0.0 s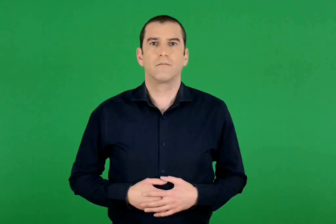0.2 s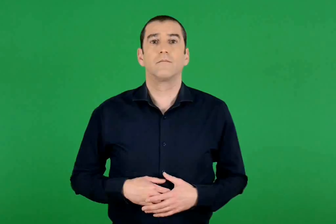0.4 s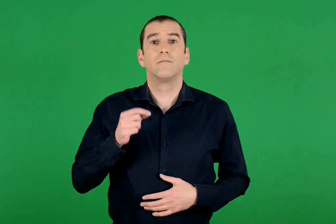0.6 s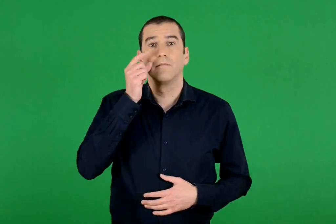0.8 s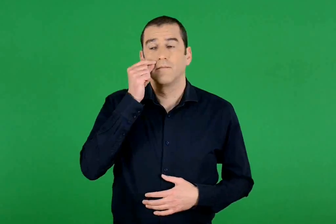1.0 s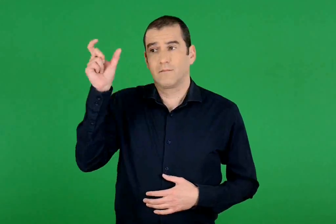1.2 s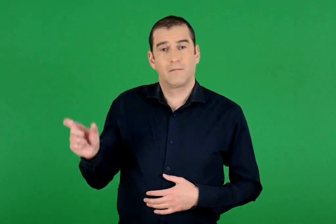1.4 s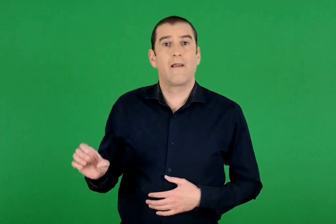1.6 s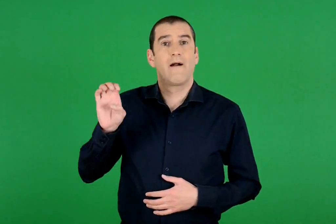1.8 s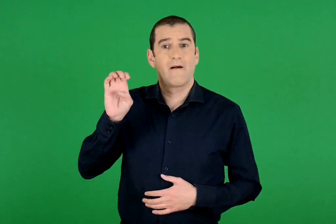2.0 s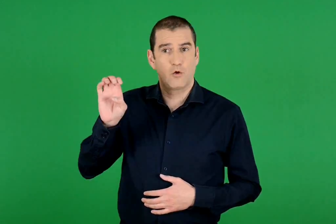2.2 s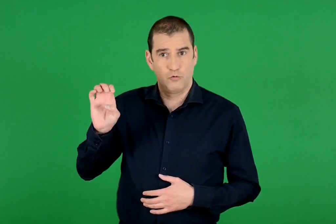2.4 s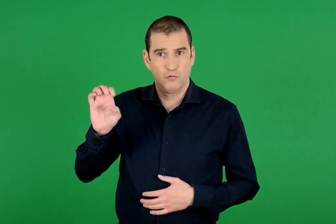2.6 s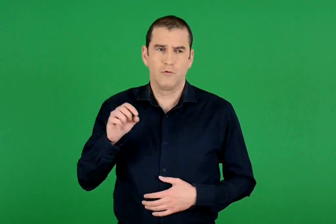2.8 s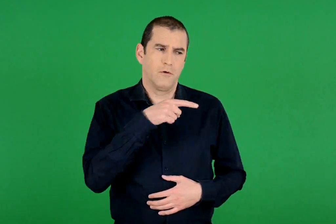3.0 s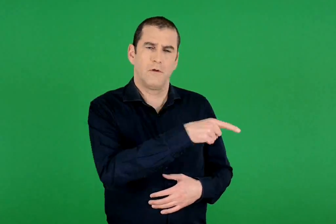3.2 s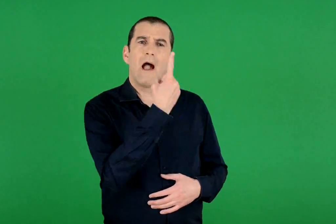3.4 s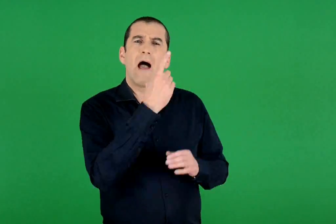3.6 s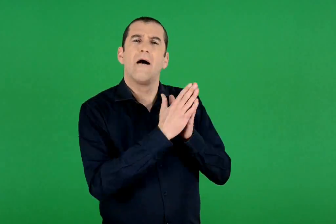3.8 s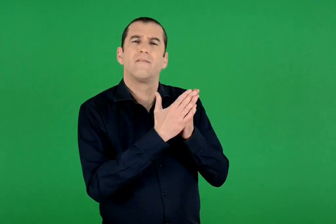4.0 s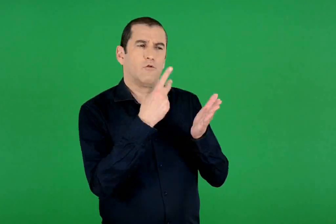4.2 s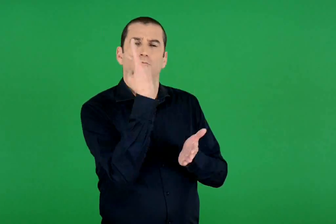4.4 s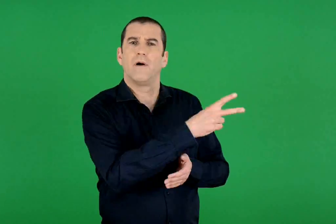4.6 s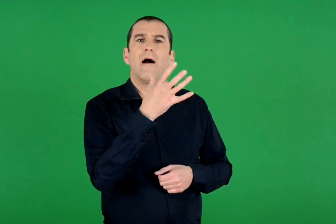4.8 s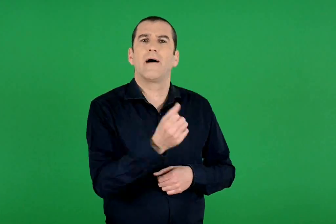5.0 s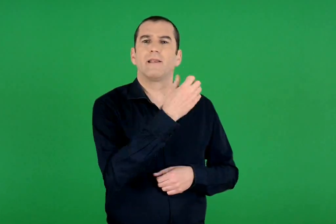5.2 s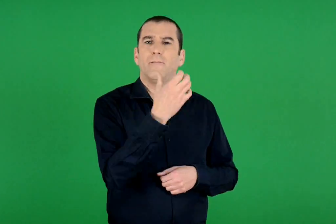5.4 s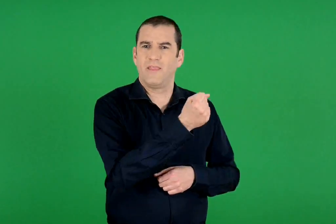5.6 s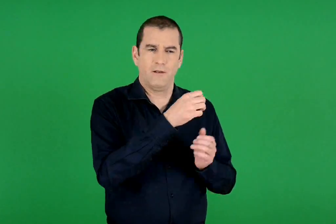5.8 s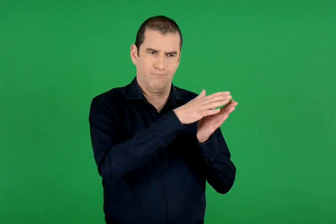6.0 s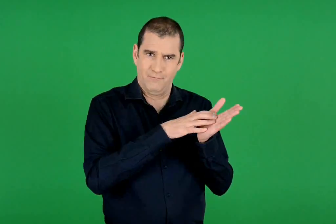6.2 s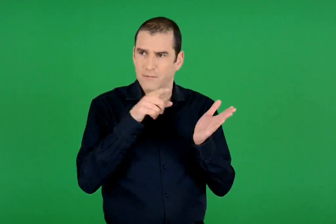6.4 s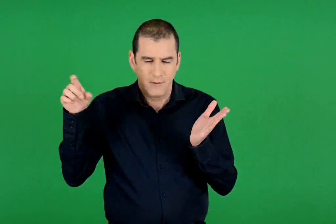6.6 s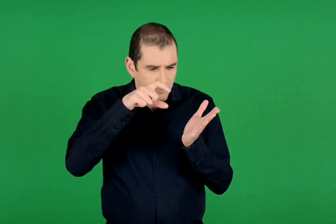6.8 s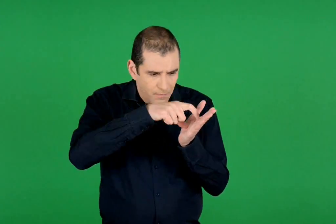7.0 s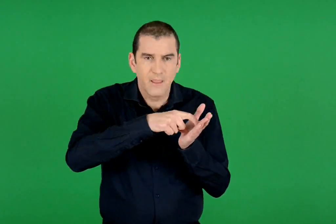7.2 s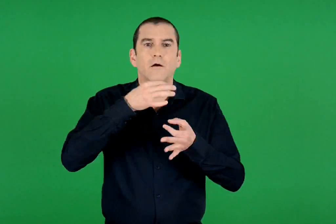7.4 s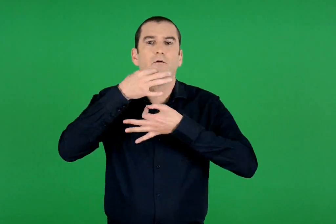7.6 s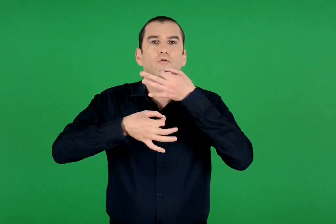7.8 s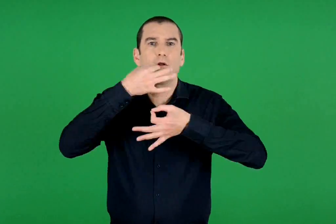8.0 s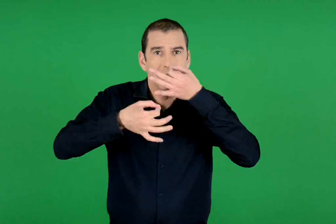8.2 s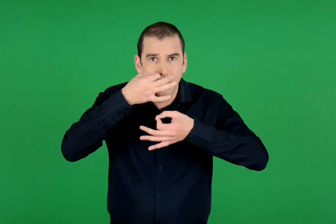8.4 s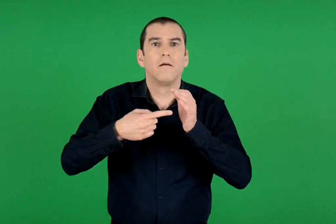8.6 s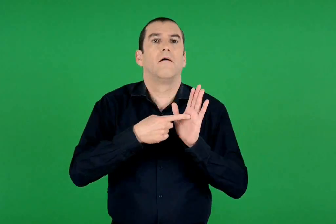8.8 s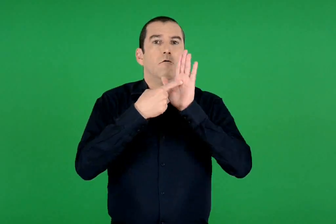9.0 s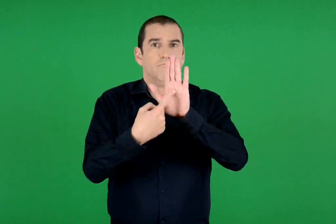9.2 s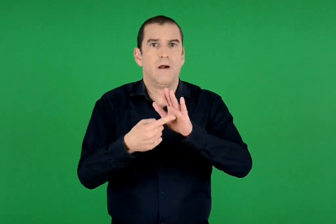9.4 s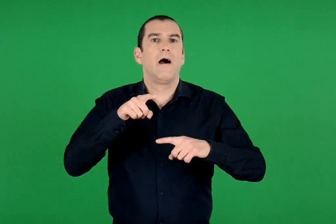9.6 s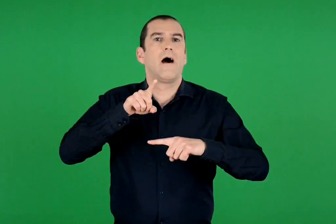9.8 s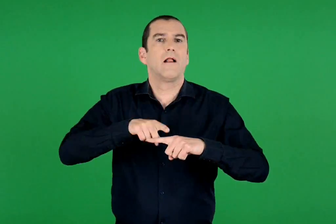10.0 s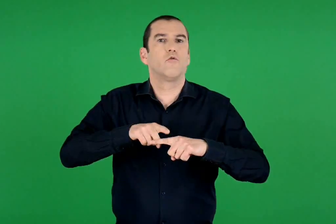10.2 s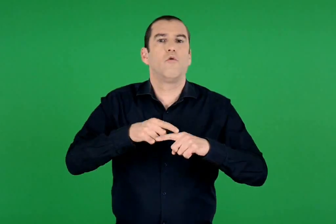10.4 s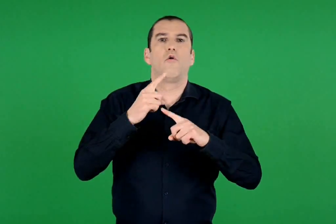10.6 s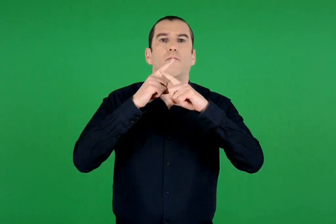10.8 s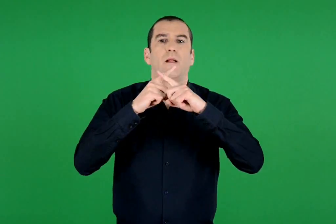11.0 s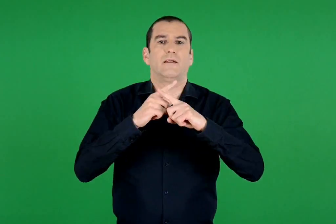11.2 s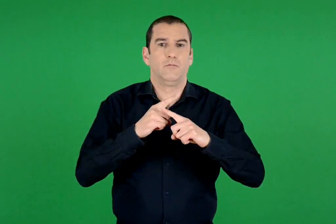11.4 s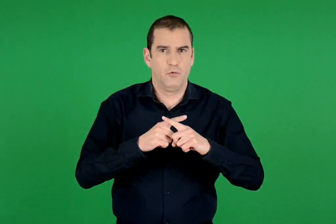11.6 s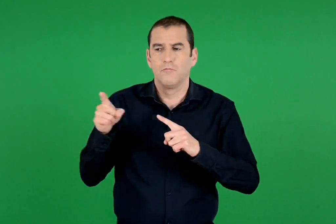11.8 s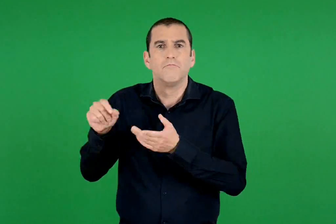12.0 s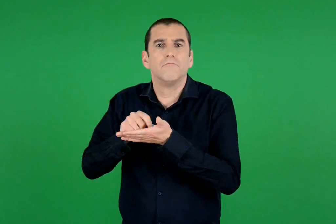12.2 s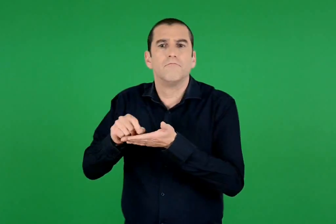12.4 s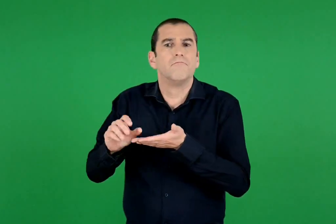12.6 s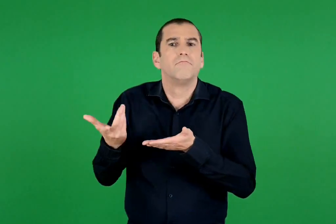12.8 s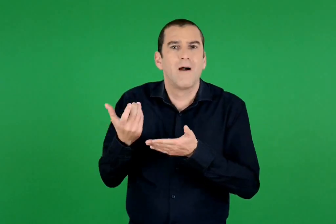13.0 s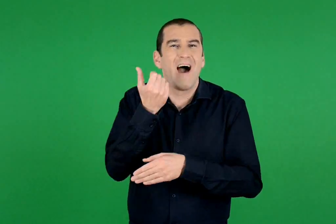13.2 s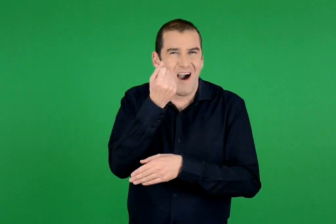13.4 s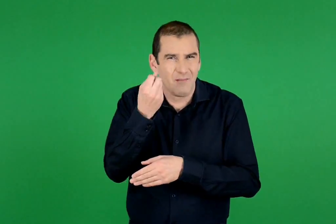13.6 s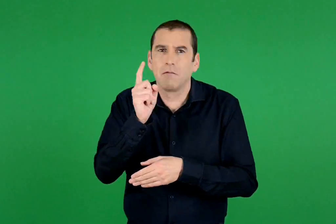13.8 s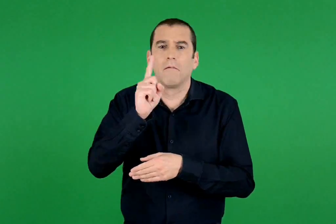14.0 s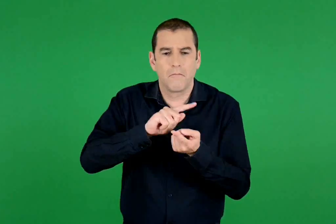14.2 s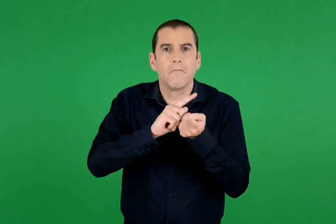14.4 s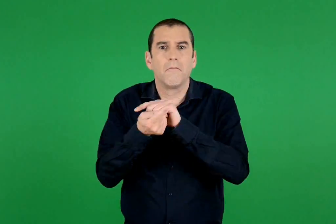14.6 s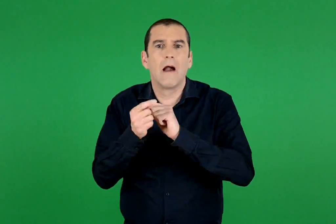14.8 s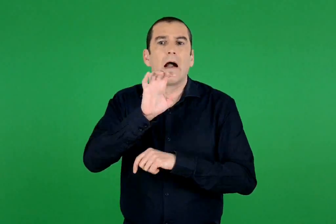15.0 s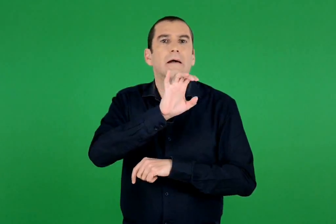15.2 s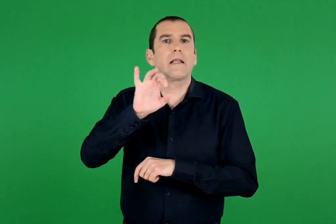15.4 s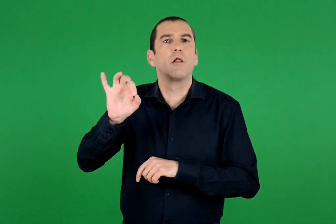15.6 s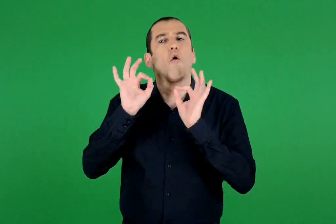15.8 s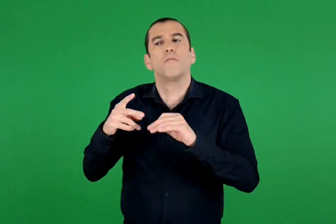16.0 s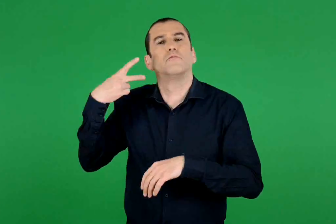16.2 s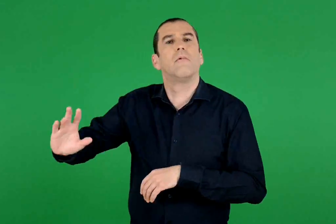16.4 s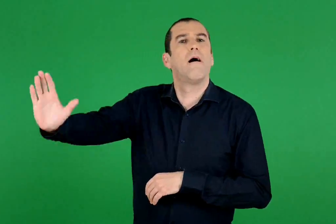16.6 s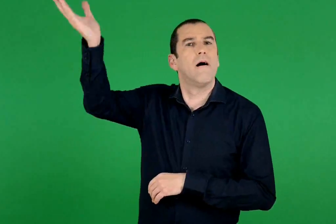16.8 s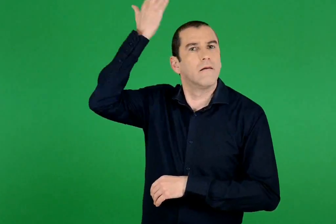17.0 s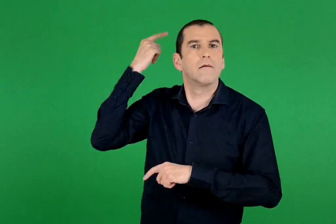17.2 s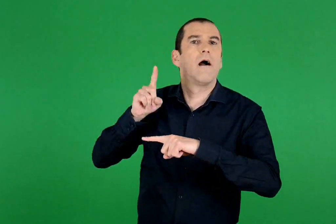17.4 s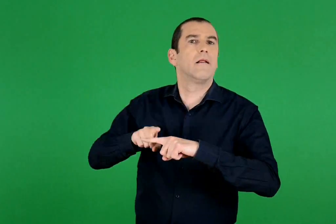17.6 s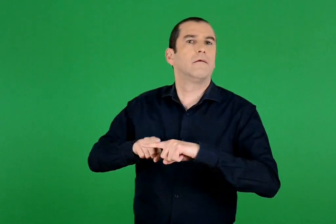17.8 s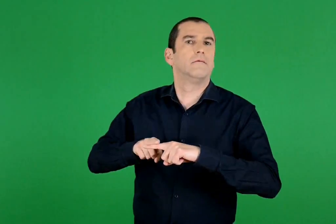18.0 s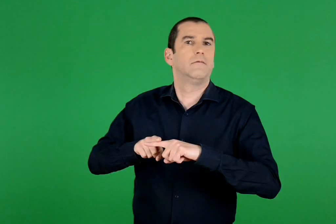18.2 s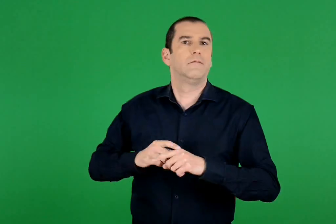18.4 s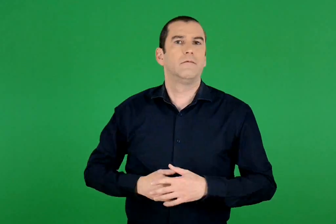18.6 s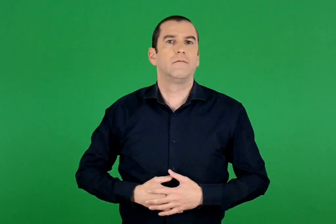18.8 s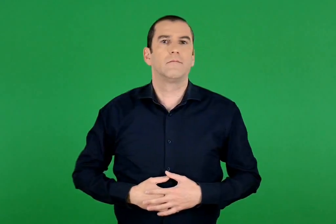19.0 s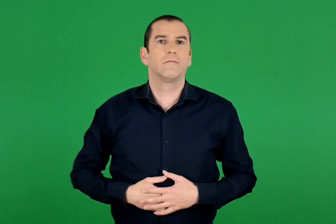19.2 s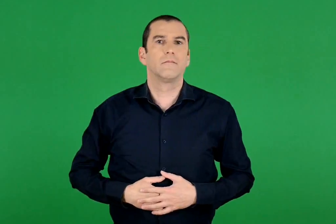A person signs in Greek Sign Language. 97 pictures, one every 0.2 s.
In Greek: ο ευτόκιος στα σχόλια ενός βιβλίου του αρχιμήδη εξηγεί και παρουσιάζει γράφοντας τους αριθμούς με γράμματα όπως τους έγραφαν οι αρχαίοι έλληνες τον ελληνικό πολλαπλασιασμό
